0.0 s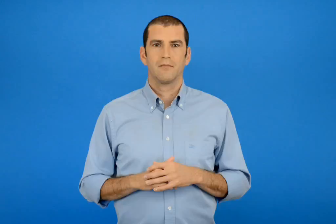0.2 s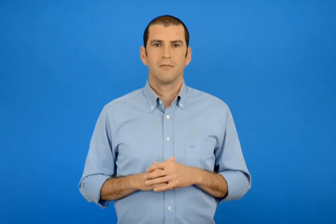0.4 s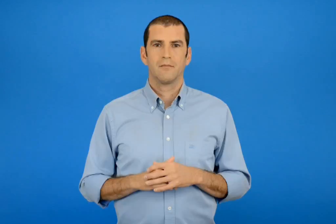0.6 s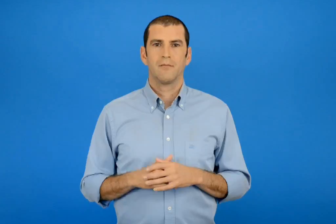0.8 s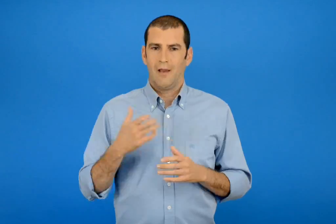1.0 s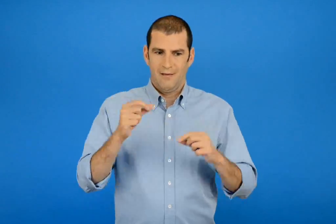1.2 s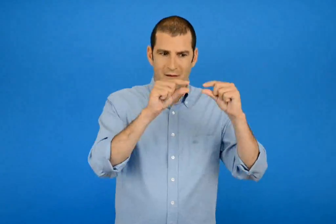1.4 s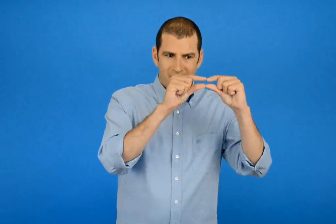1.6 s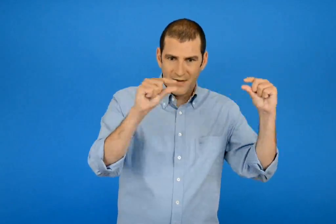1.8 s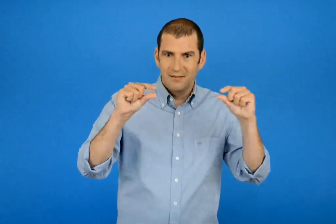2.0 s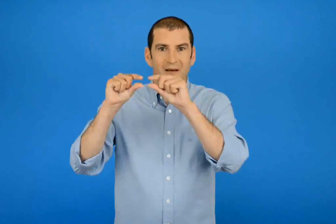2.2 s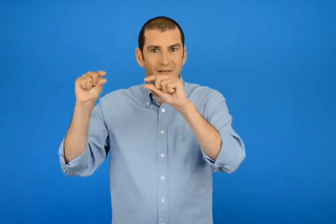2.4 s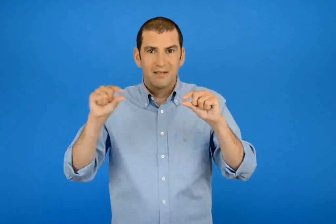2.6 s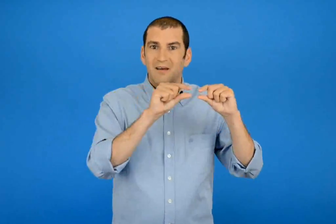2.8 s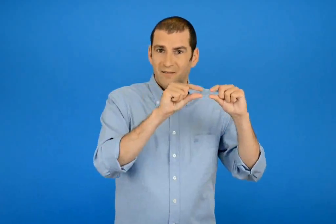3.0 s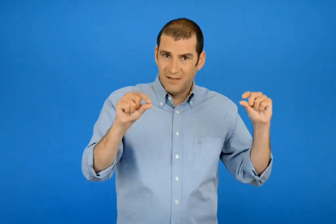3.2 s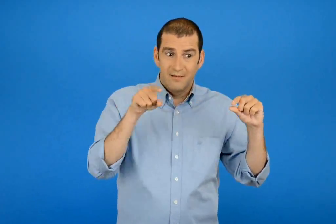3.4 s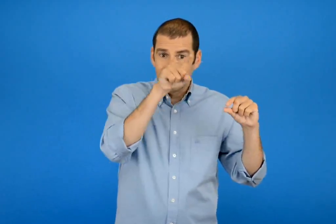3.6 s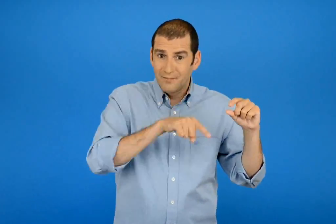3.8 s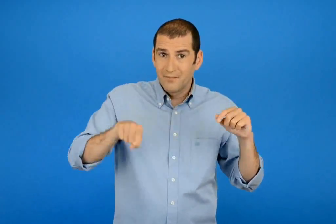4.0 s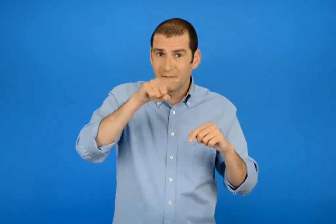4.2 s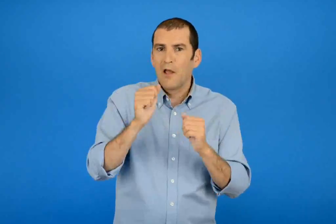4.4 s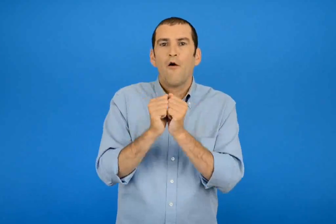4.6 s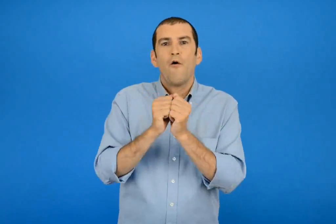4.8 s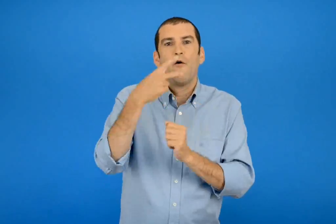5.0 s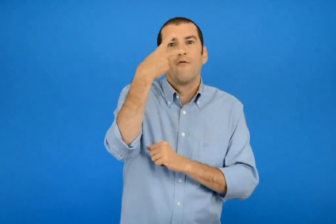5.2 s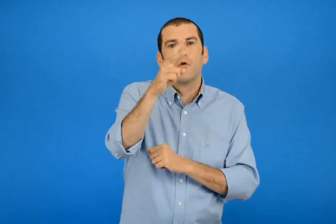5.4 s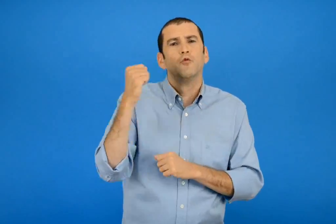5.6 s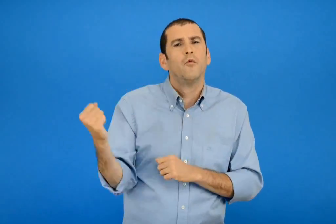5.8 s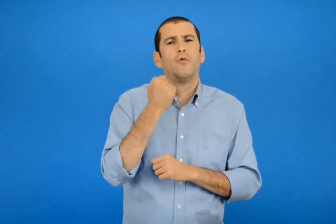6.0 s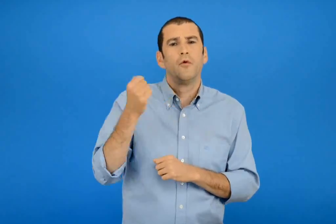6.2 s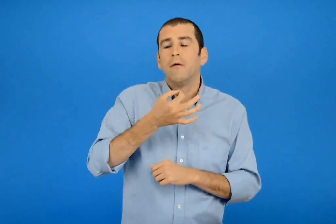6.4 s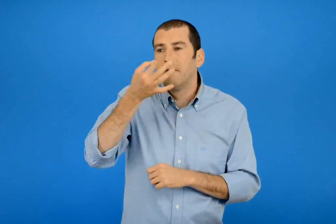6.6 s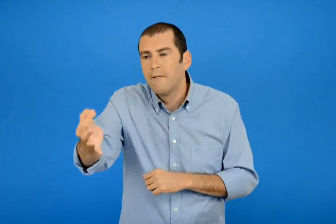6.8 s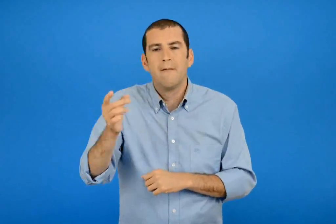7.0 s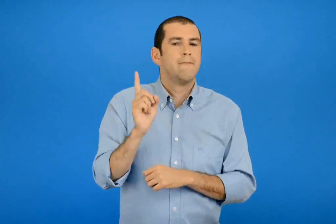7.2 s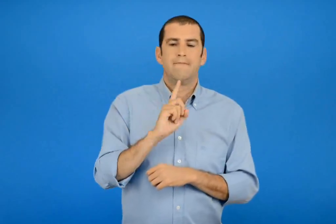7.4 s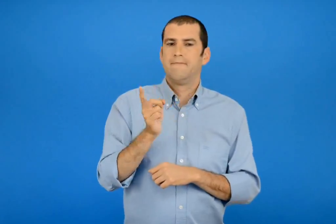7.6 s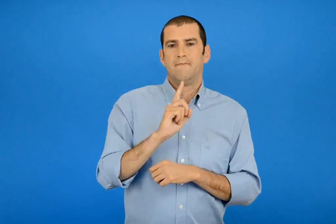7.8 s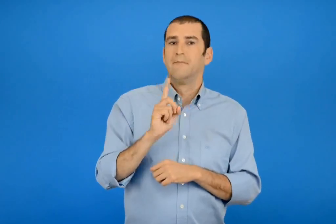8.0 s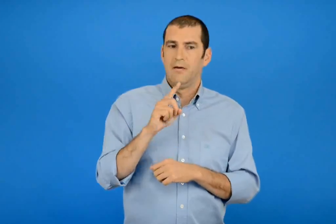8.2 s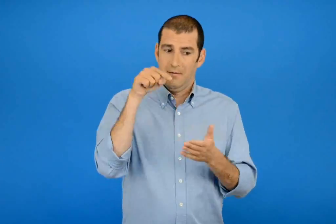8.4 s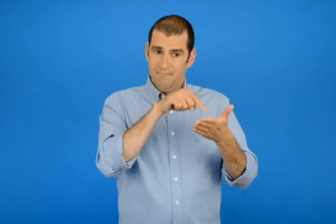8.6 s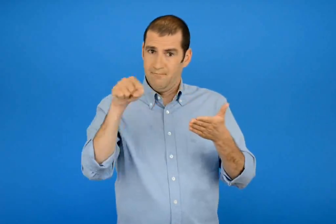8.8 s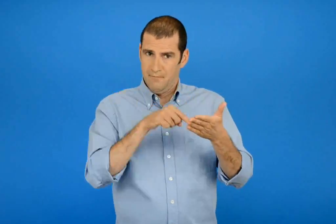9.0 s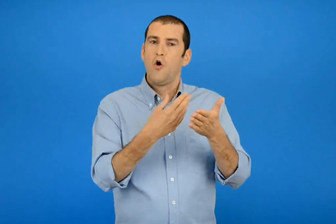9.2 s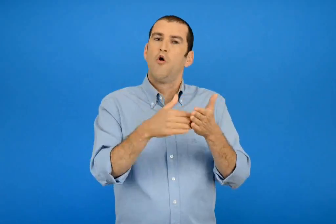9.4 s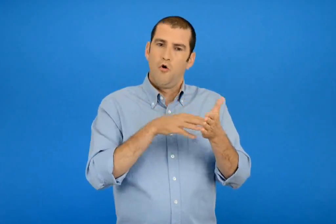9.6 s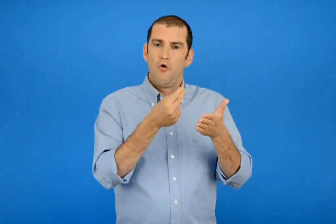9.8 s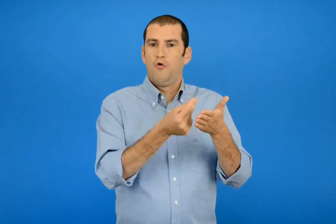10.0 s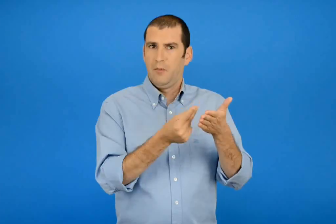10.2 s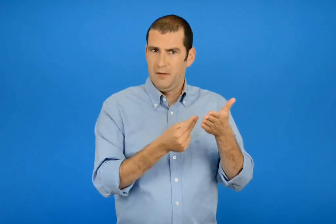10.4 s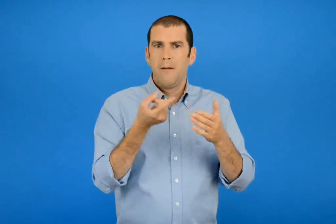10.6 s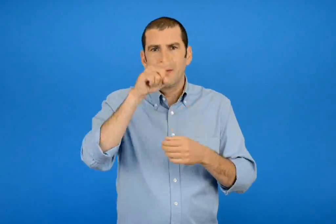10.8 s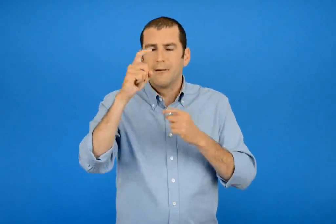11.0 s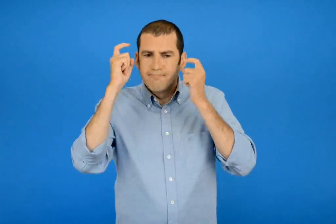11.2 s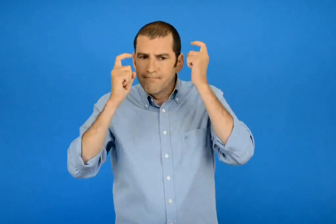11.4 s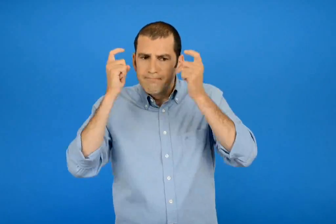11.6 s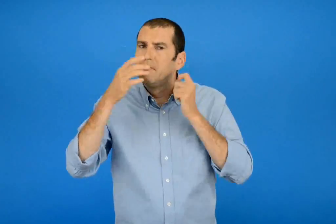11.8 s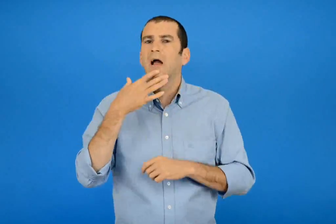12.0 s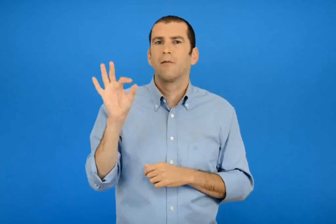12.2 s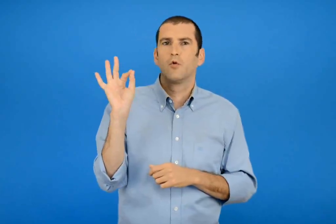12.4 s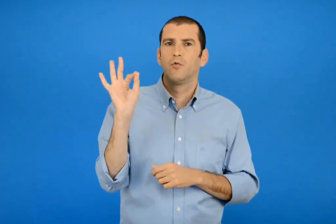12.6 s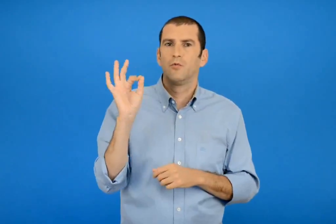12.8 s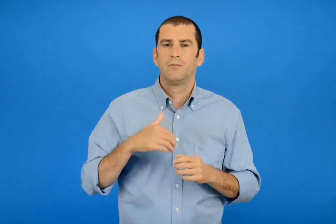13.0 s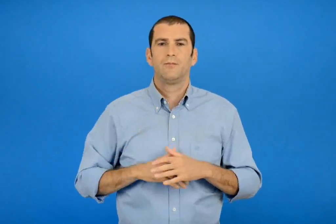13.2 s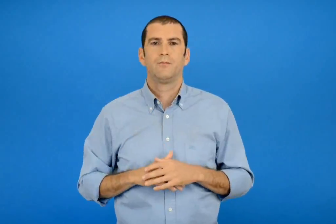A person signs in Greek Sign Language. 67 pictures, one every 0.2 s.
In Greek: χρωμάτισε εκείνες τις φράσεις που δε θα έλεγες ποτέ στον καλύτερο σου φίλο και σκέψου γιατί
